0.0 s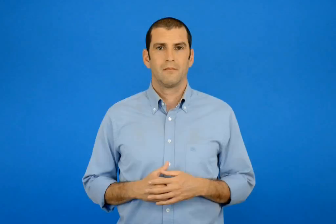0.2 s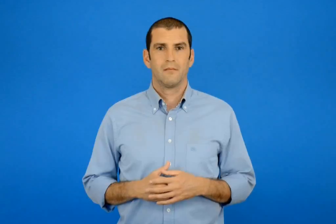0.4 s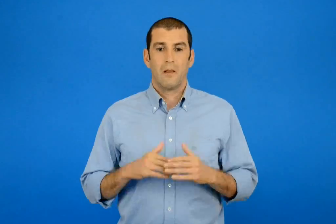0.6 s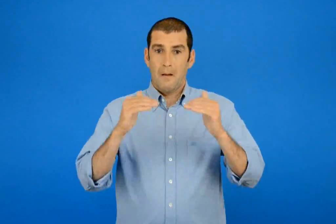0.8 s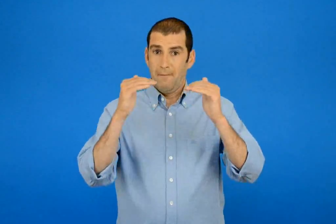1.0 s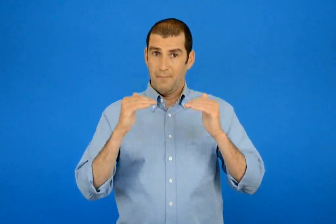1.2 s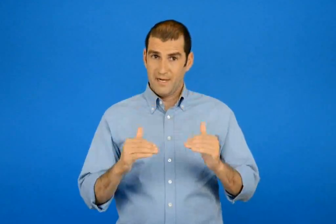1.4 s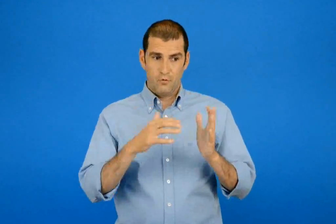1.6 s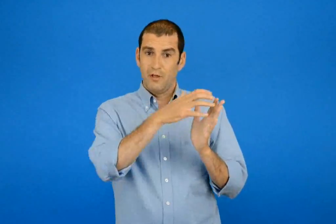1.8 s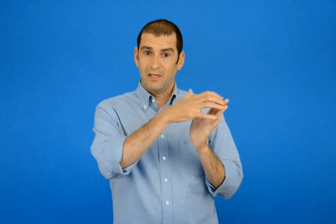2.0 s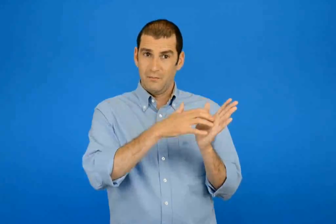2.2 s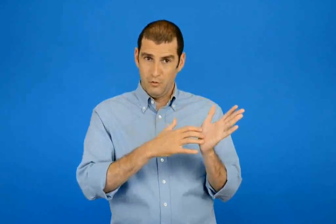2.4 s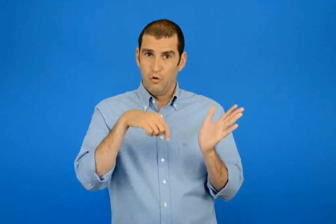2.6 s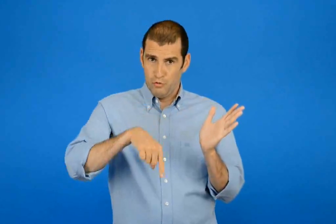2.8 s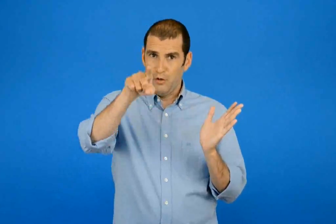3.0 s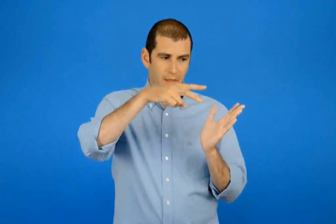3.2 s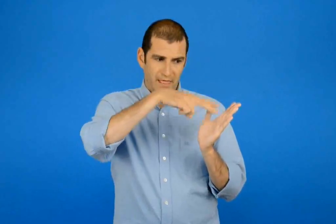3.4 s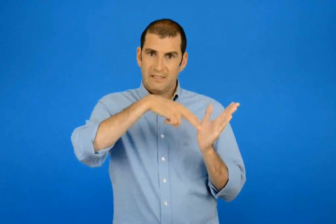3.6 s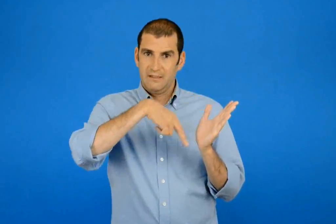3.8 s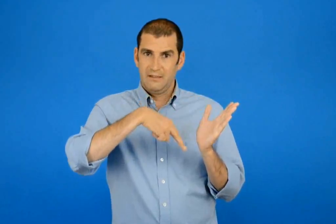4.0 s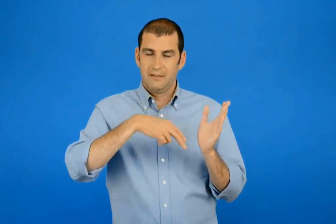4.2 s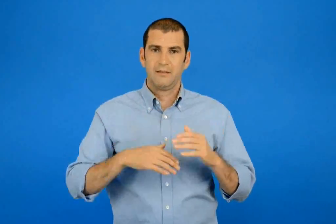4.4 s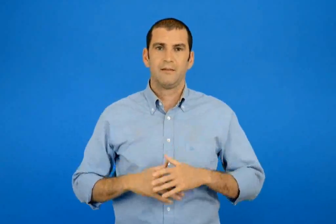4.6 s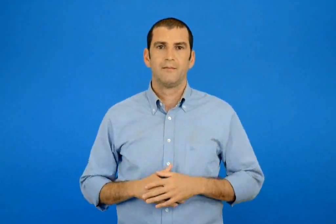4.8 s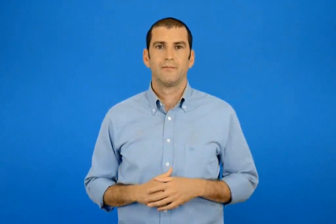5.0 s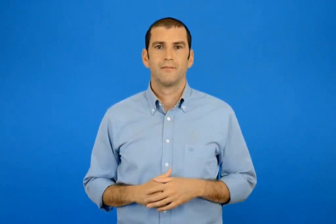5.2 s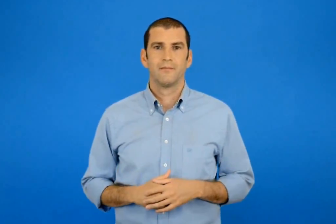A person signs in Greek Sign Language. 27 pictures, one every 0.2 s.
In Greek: τώρα διάβασε το παρακάτω κείμενο
